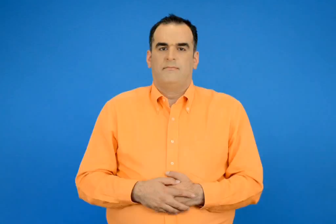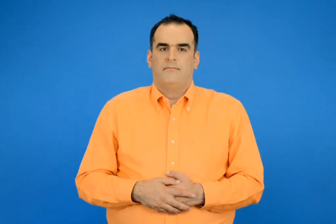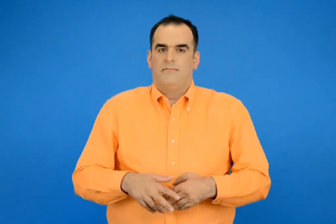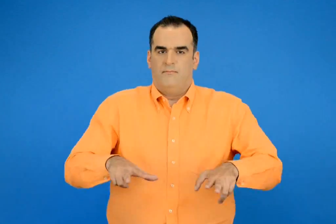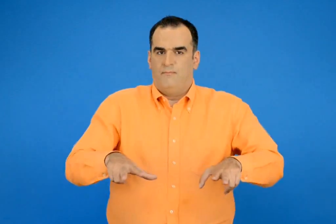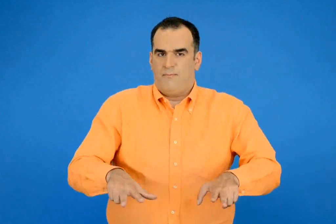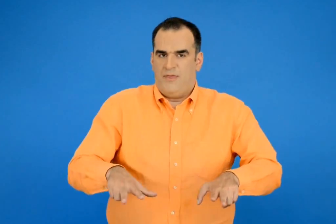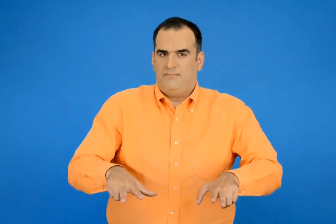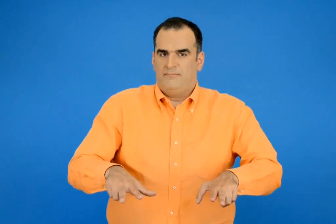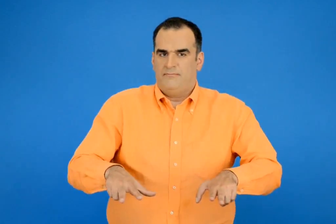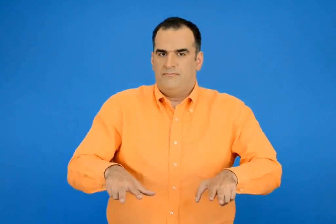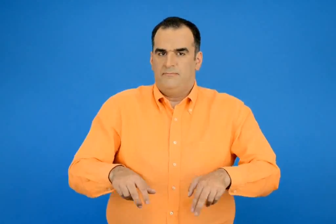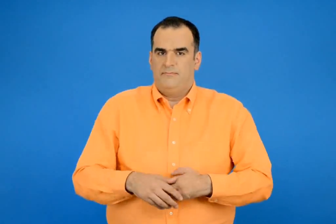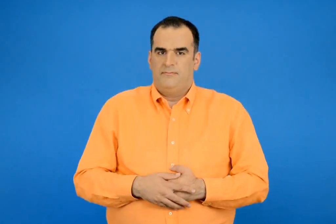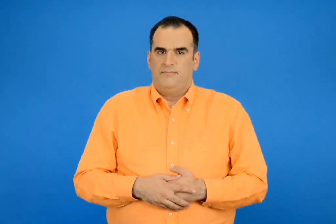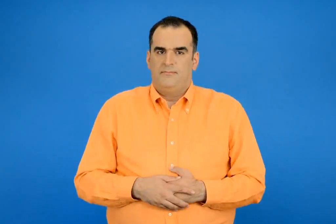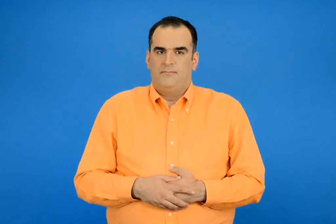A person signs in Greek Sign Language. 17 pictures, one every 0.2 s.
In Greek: ποδιά
